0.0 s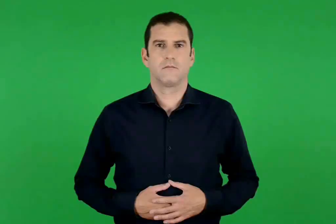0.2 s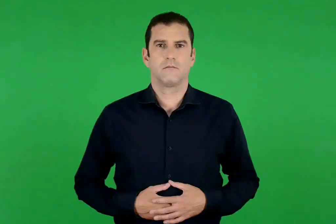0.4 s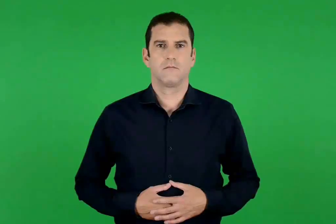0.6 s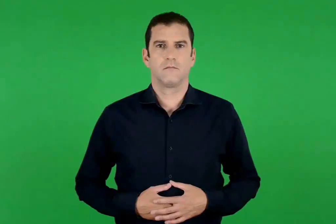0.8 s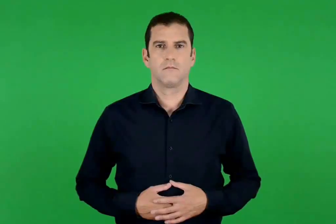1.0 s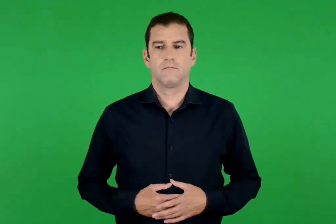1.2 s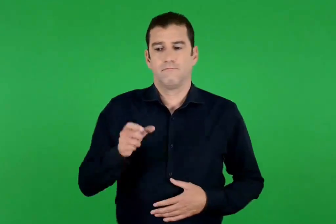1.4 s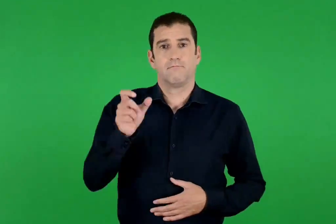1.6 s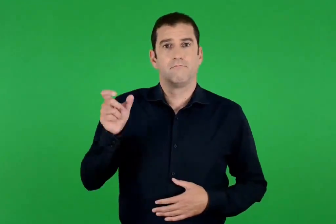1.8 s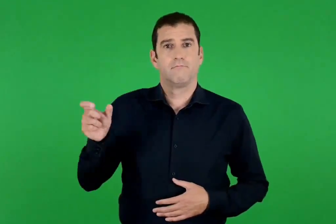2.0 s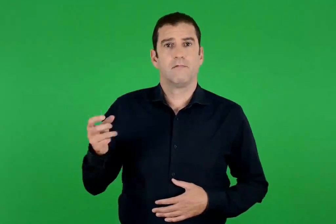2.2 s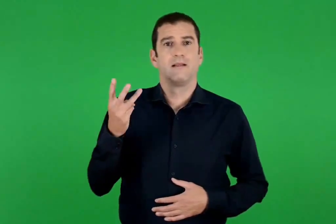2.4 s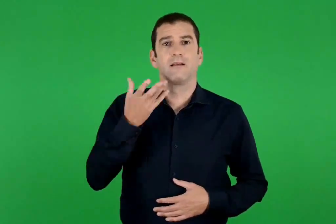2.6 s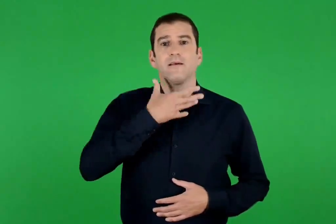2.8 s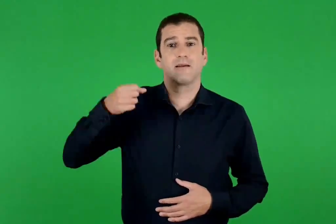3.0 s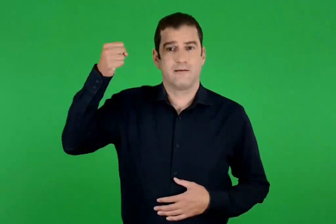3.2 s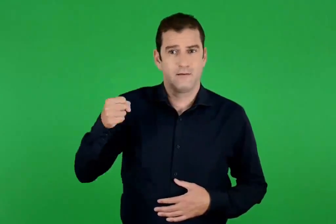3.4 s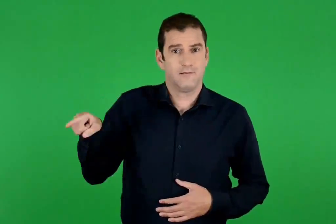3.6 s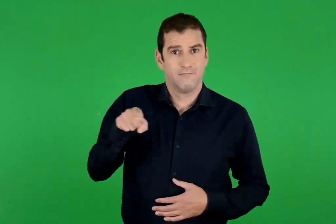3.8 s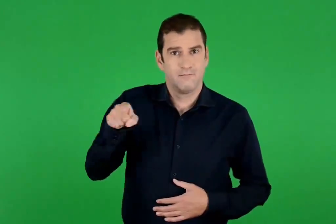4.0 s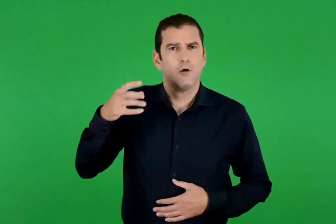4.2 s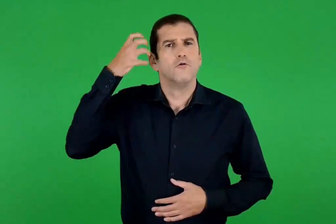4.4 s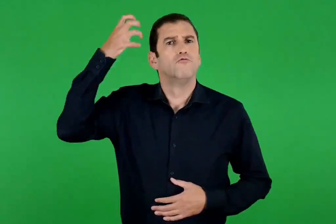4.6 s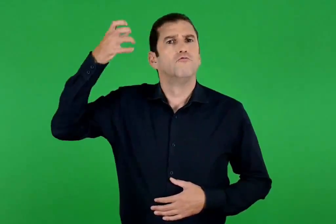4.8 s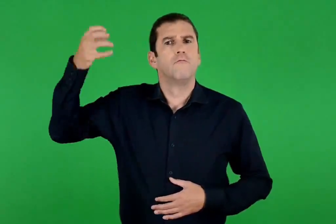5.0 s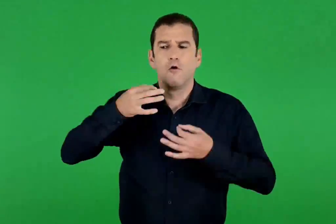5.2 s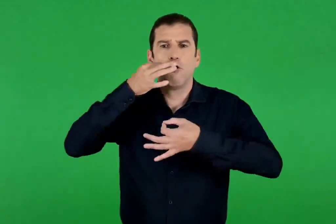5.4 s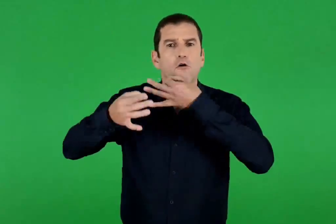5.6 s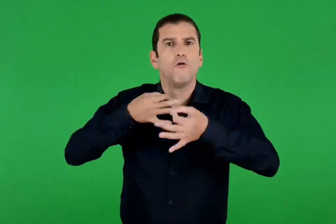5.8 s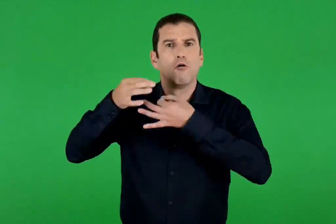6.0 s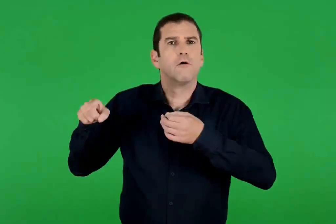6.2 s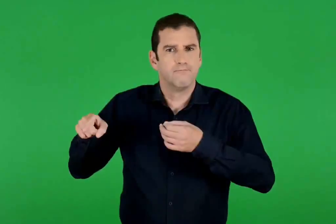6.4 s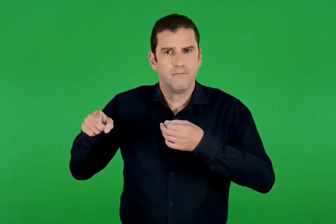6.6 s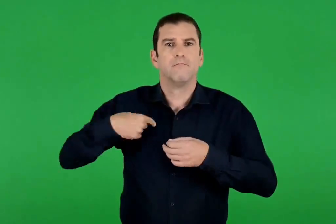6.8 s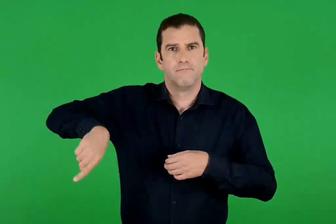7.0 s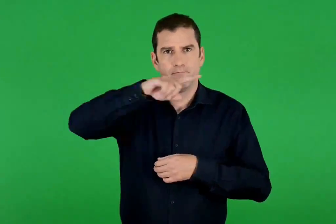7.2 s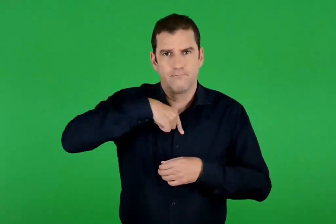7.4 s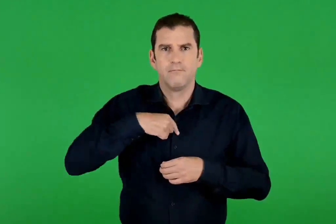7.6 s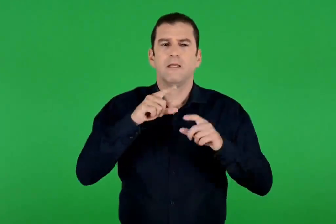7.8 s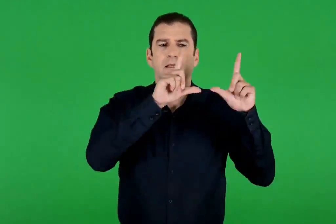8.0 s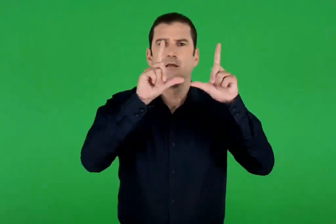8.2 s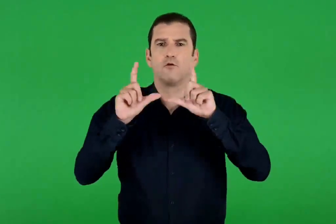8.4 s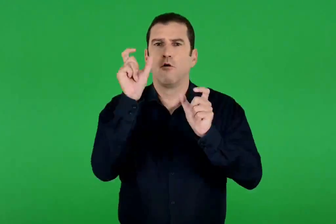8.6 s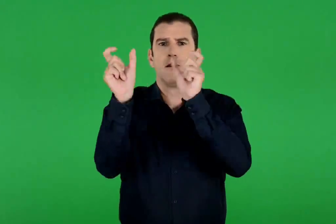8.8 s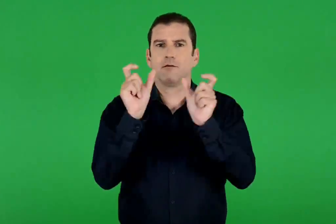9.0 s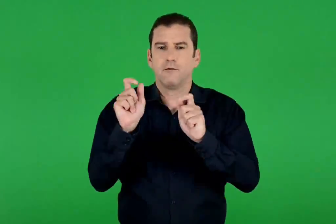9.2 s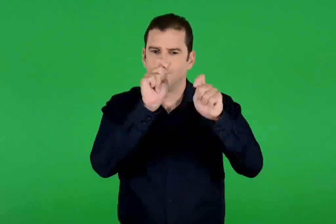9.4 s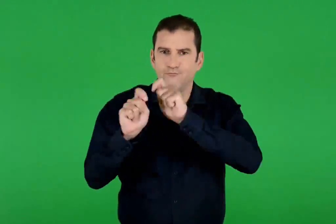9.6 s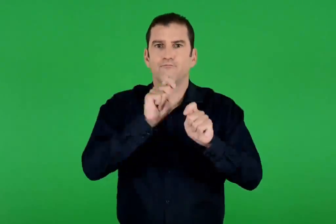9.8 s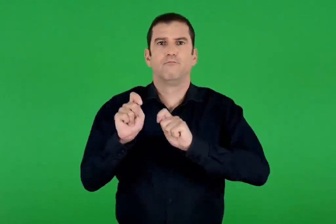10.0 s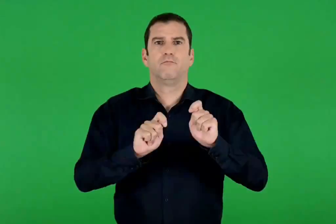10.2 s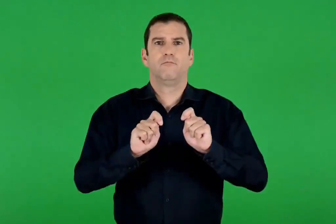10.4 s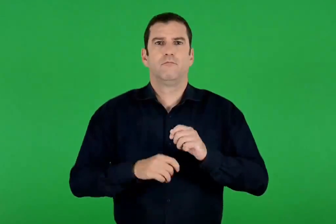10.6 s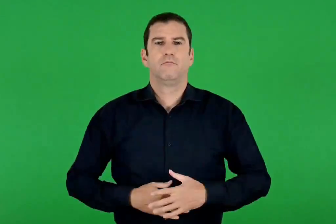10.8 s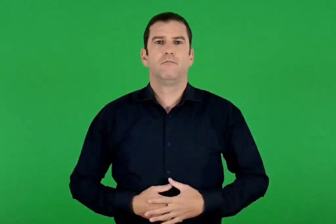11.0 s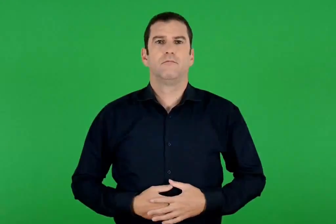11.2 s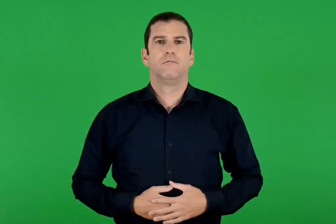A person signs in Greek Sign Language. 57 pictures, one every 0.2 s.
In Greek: φτιάχνουμε εικονόλεξα με σοφά λόγια των τριών ιεραρχών
